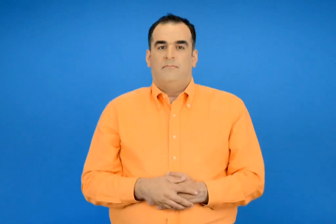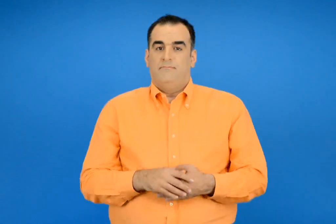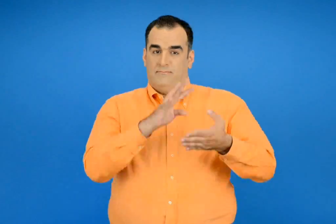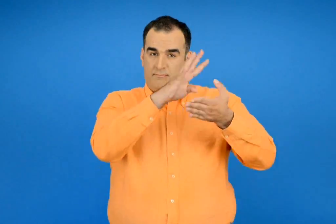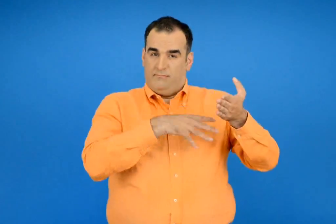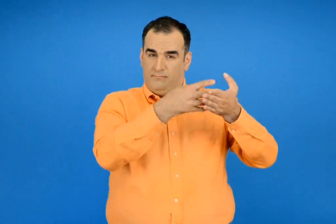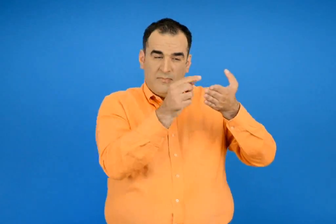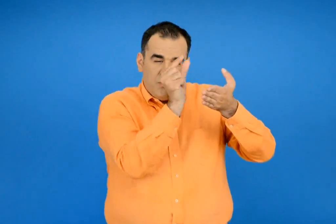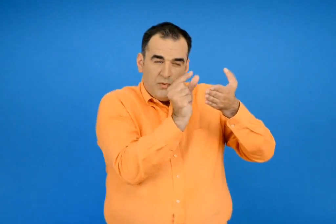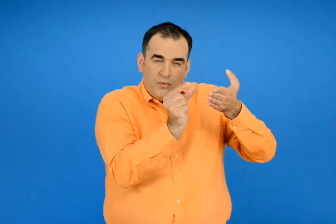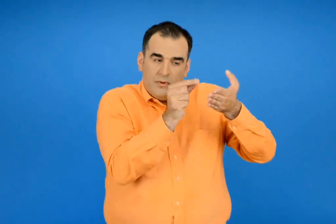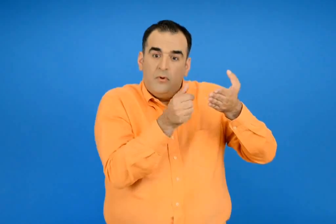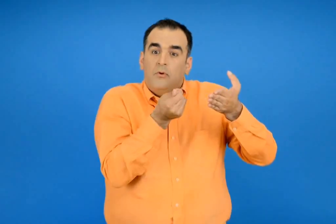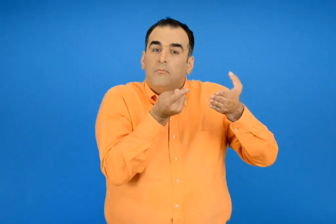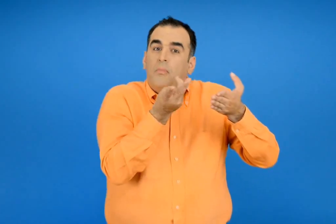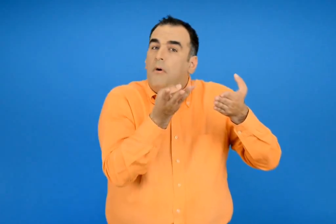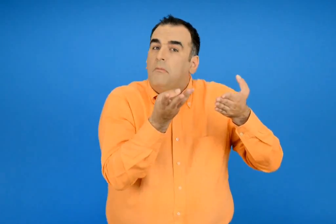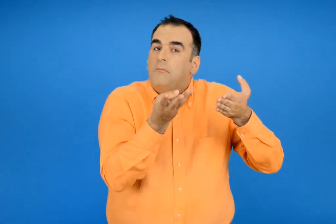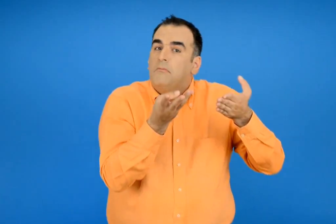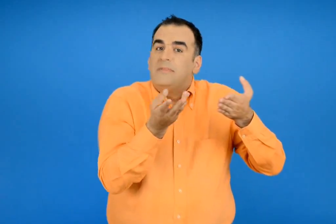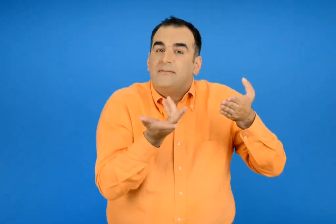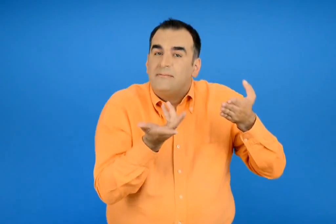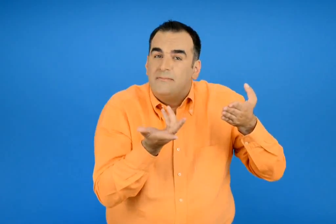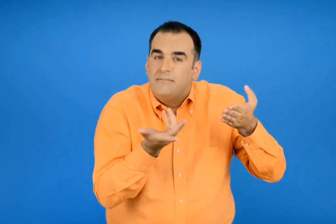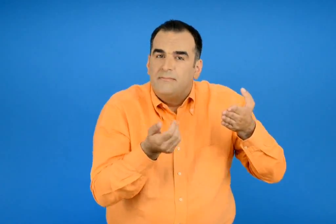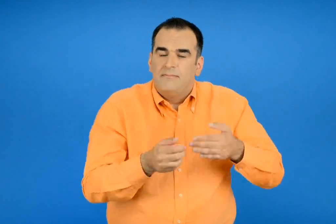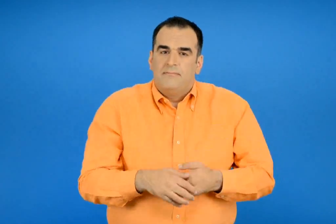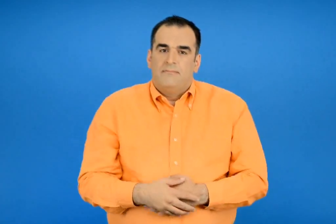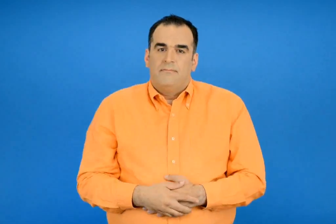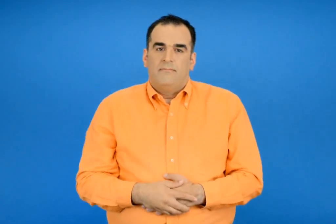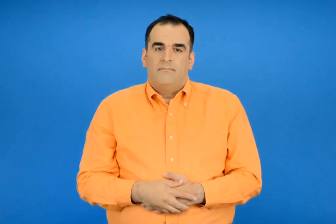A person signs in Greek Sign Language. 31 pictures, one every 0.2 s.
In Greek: πιο πολλά κουτάκια είναι τα
